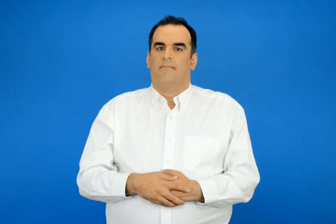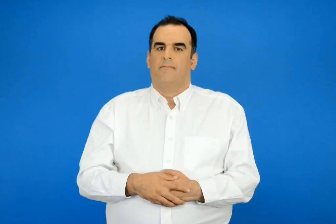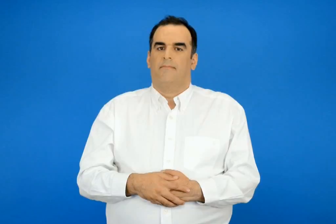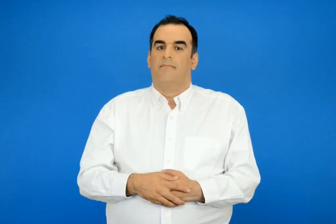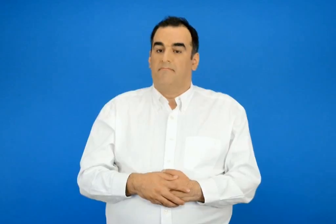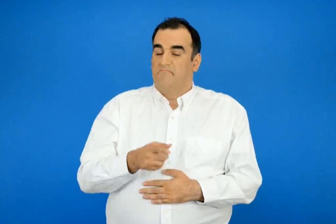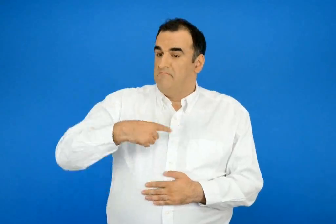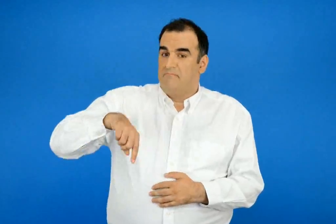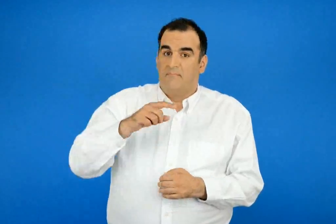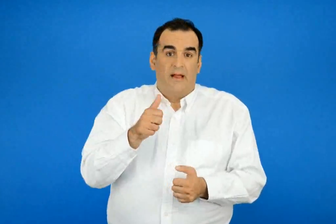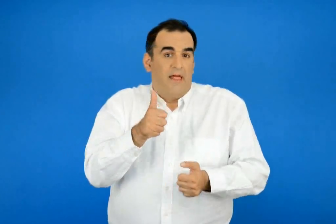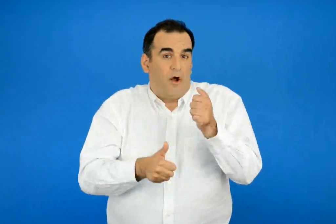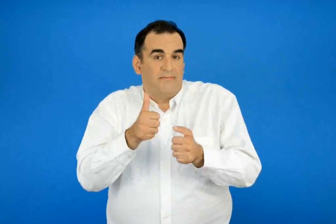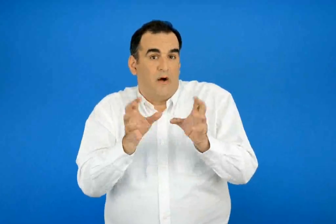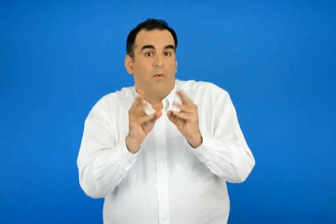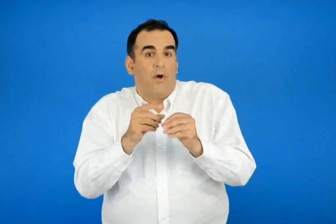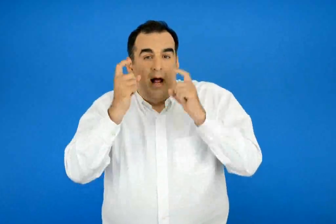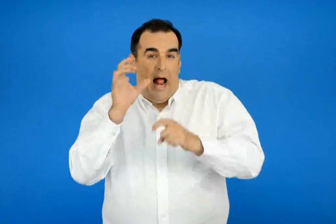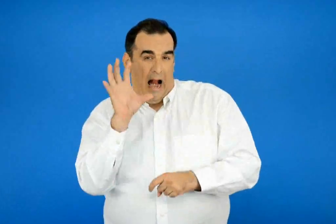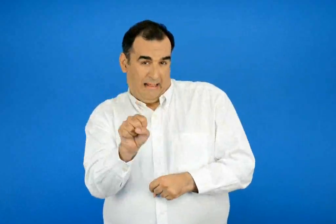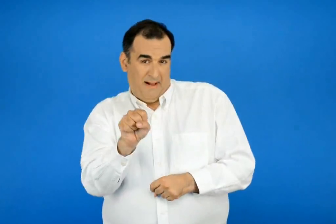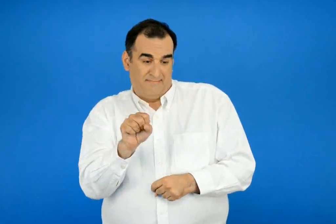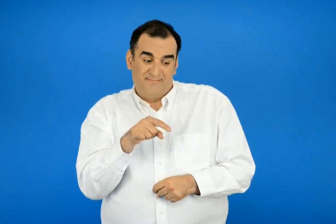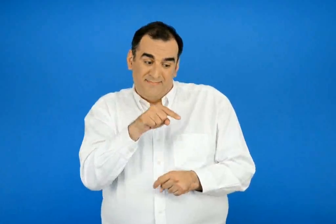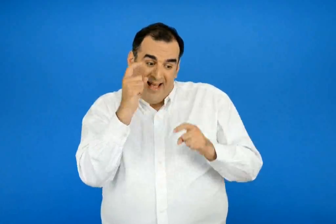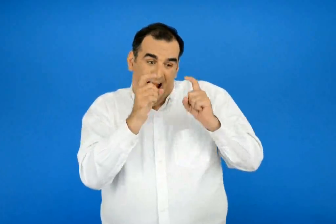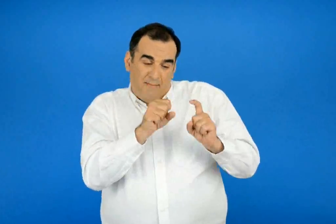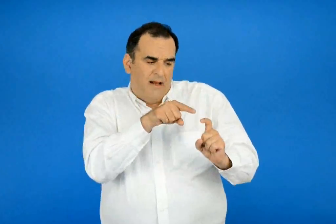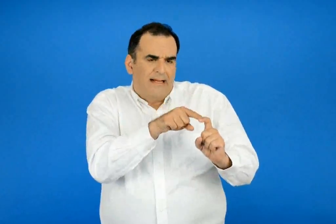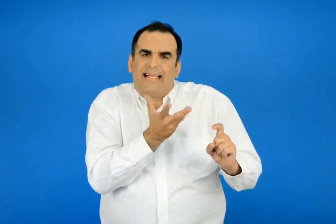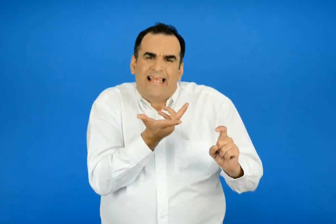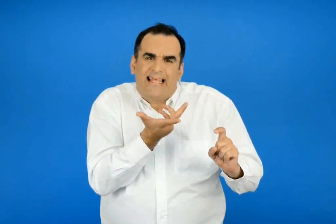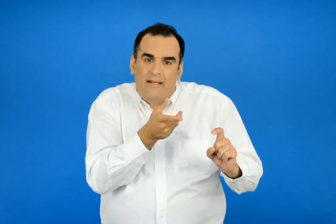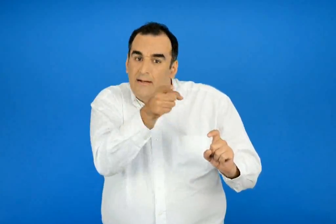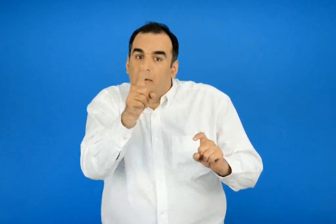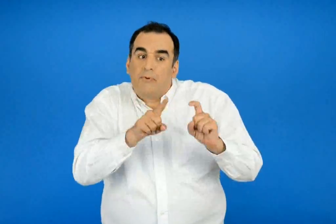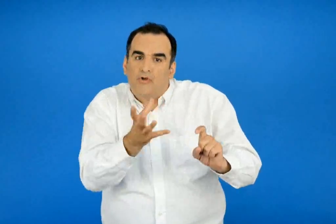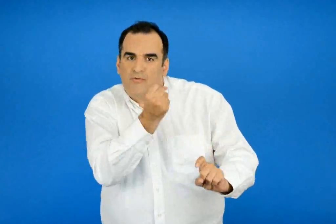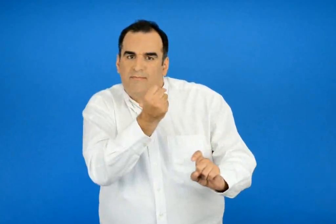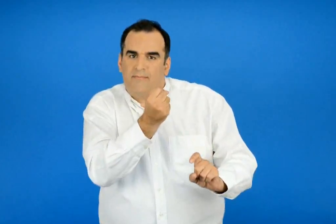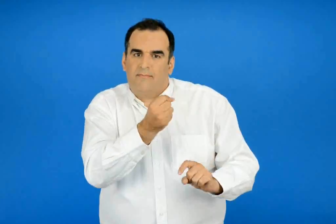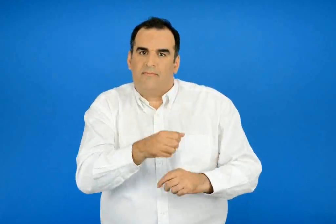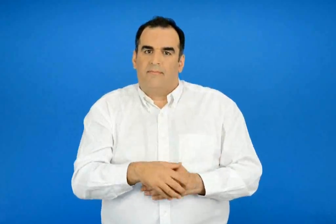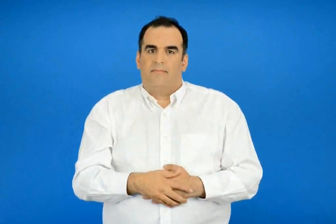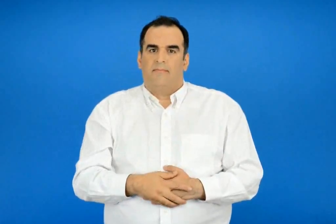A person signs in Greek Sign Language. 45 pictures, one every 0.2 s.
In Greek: κάνουμε διαγωνισμό με αινίγματα ; ποιός θα βρει τι είναι ;
